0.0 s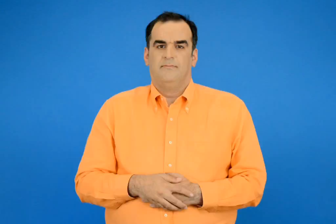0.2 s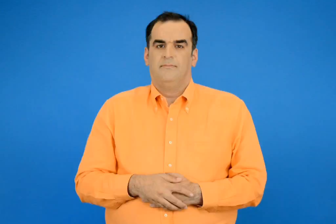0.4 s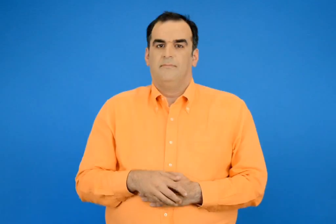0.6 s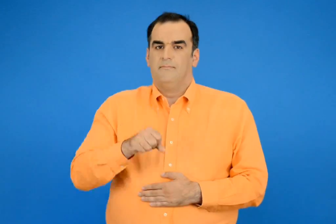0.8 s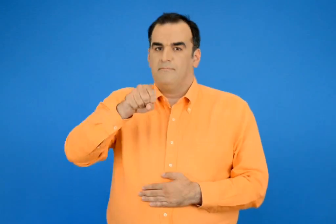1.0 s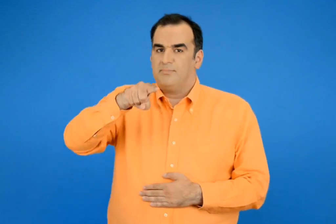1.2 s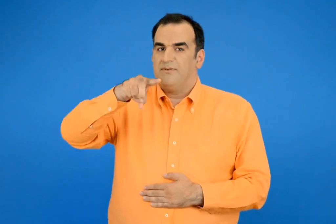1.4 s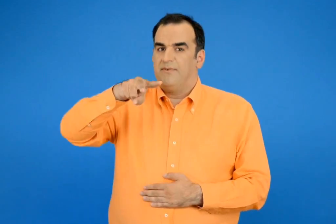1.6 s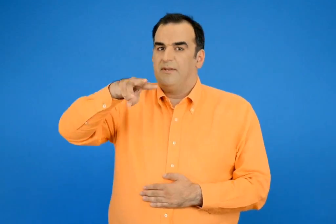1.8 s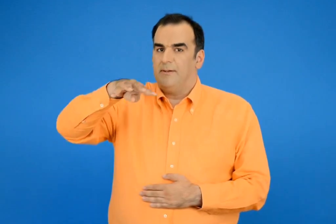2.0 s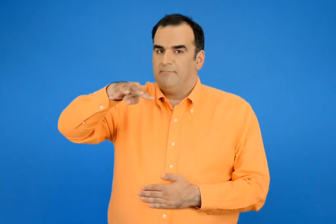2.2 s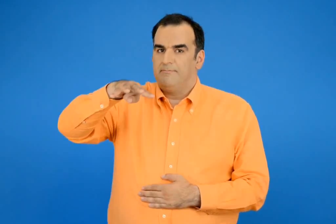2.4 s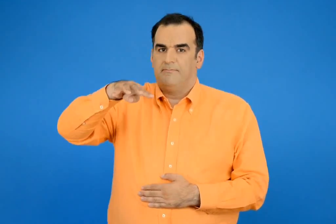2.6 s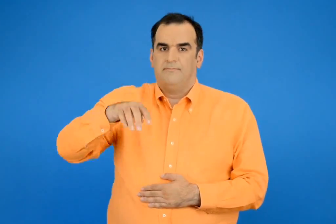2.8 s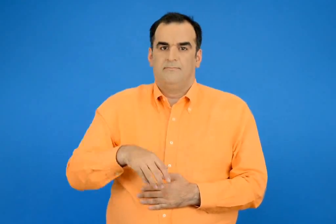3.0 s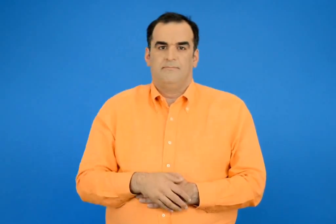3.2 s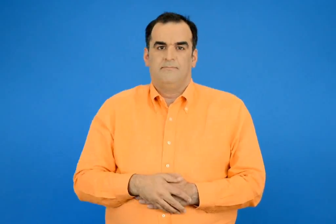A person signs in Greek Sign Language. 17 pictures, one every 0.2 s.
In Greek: ψηφιά
